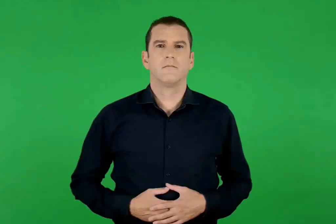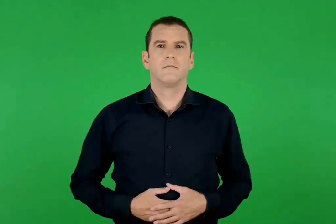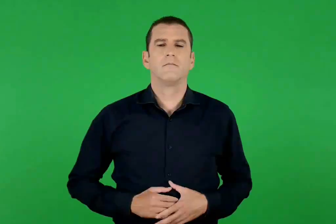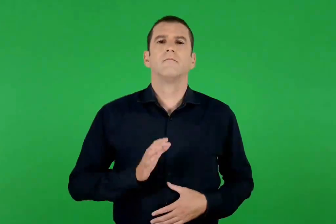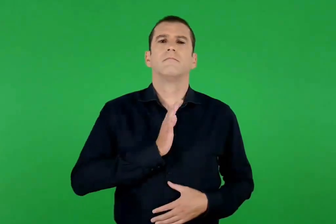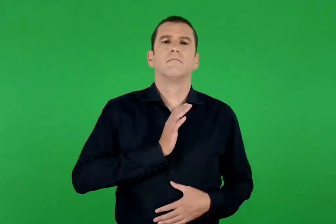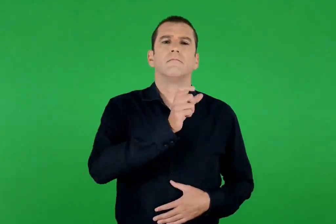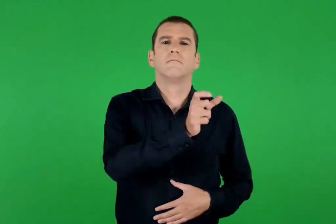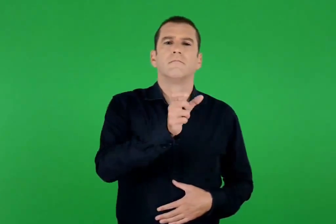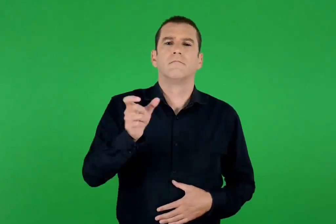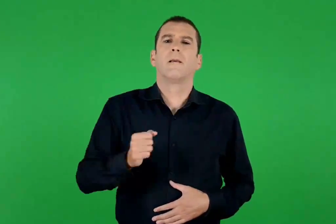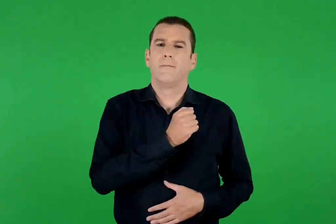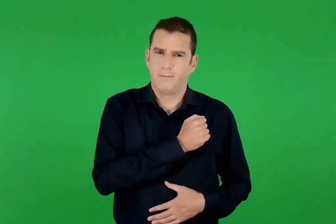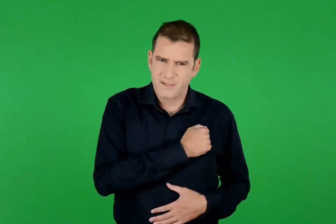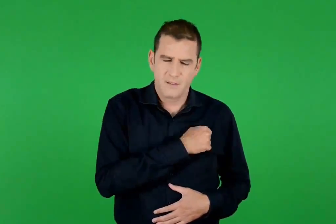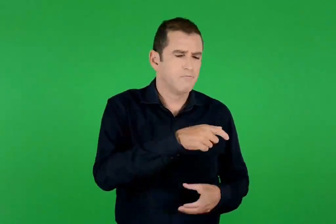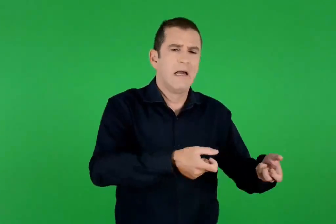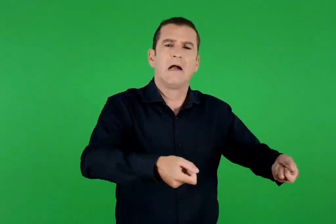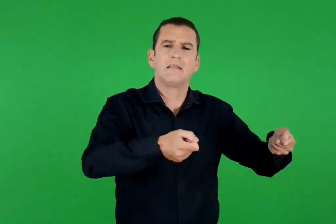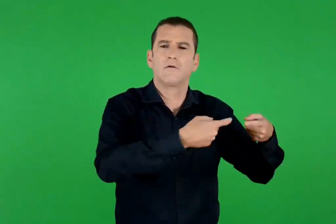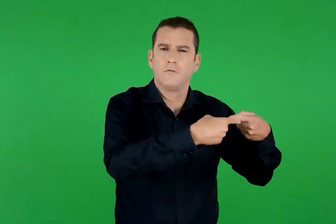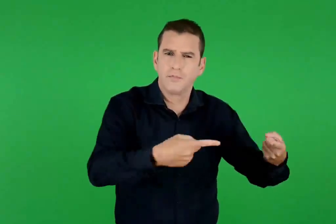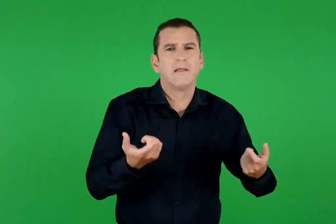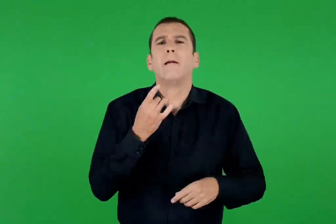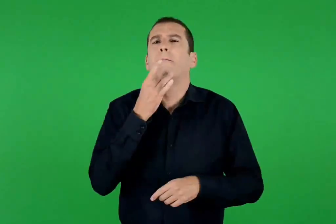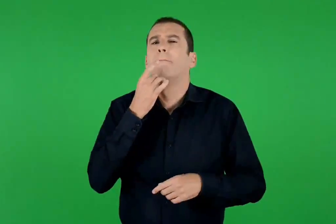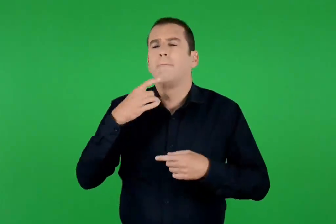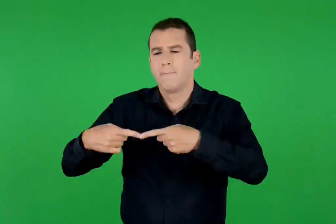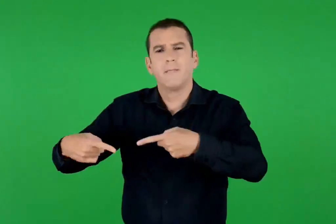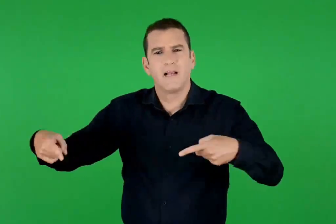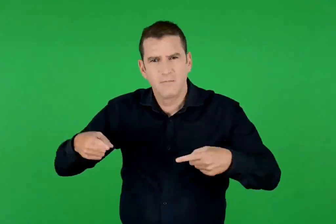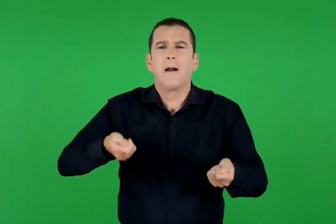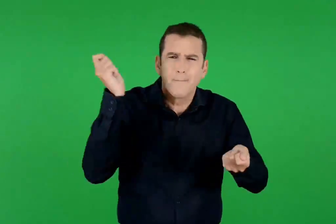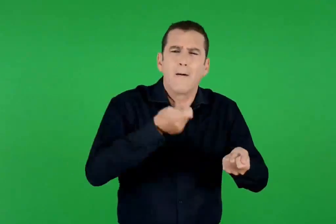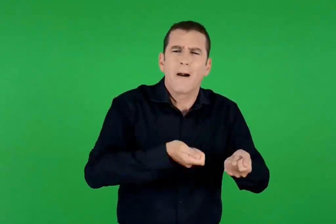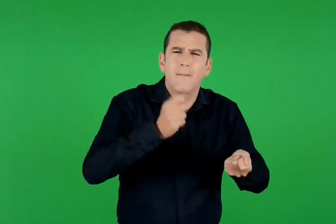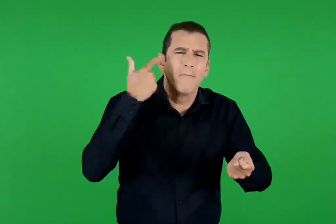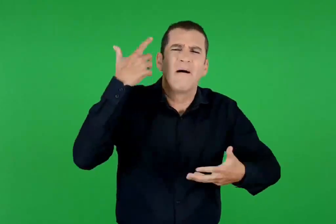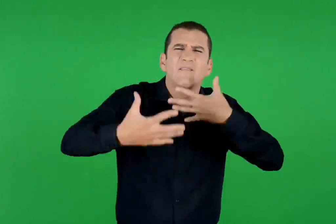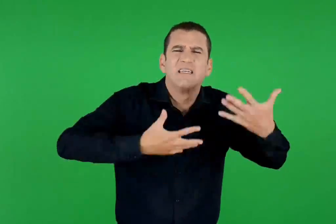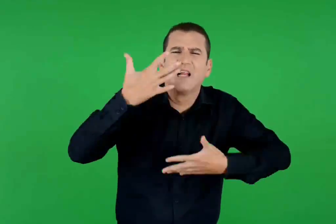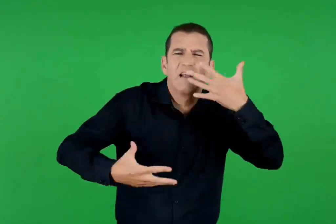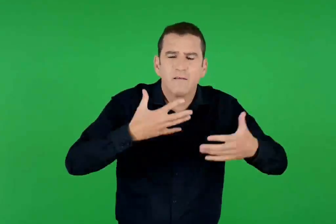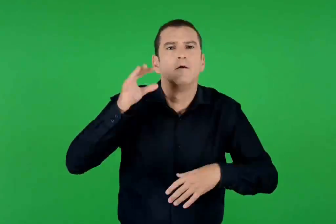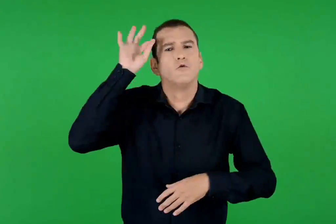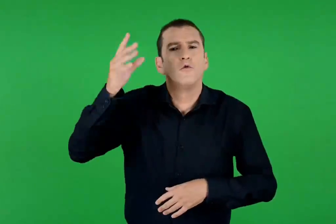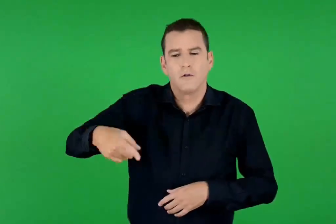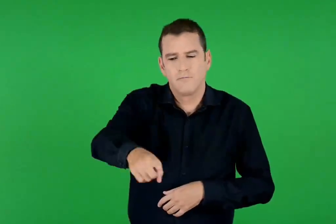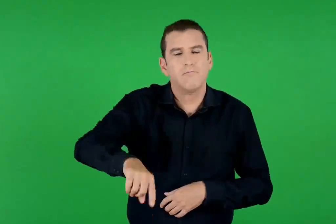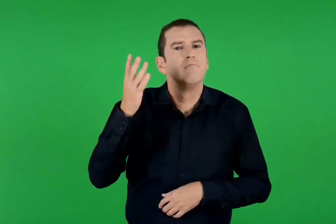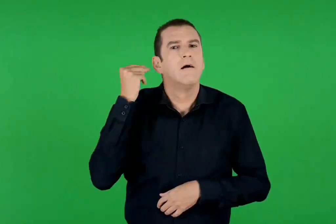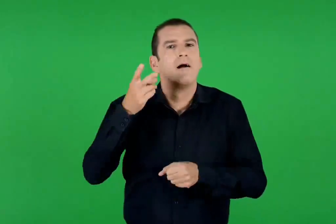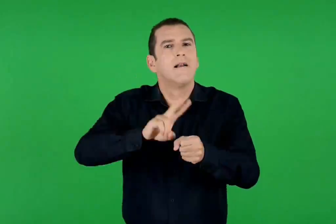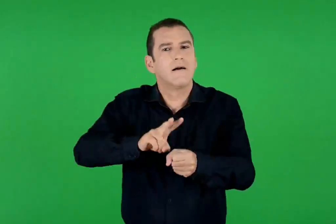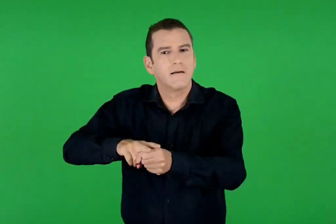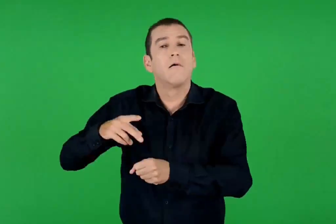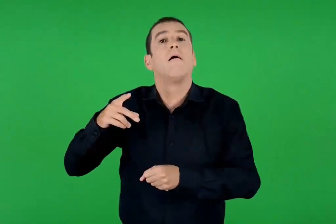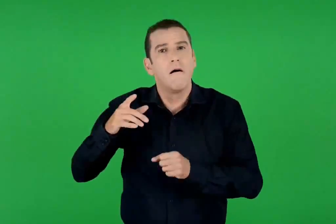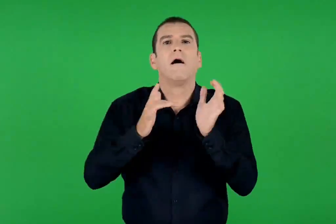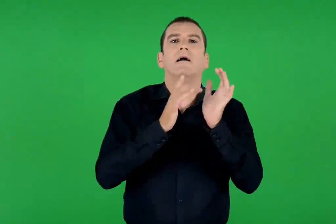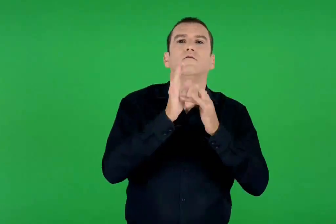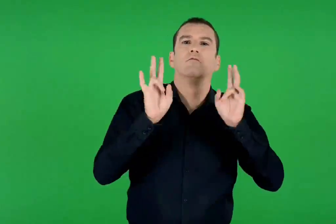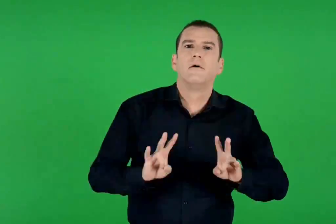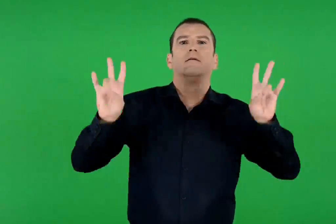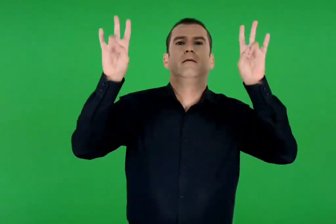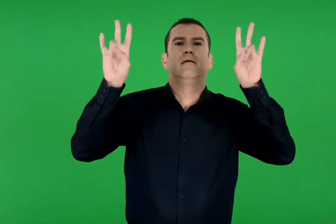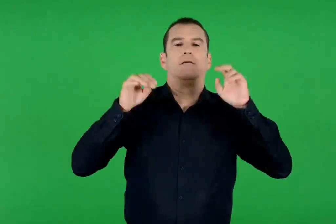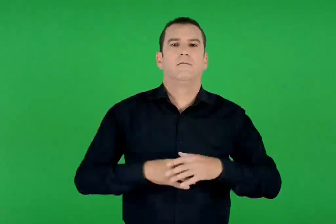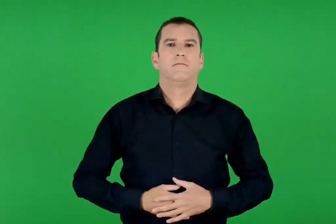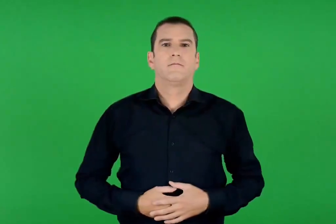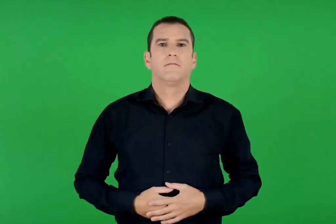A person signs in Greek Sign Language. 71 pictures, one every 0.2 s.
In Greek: οι πιστοί χτυπάνε δυνατά κατσαρόλες και μεταλλικά αντικείμενα κάνοντας πολλή φασαρία , για να ακούσουν οι νεκροί ότι αναστήθηκε ο χριστός
